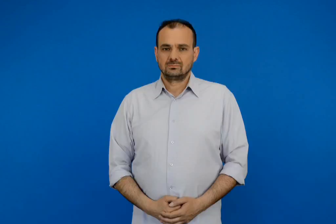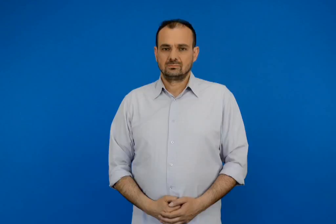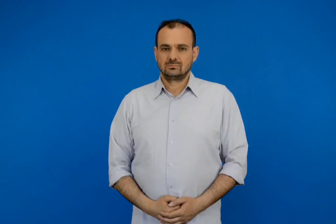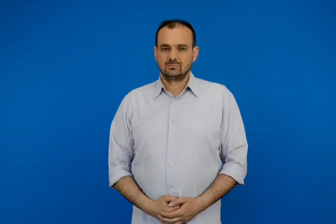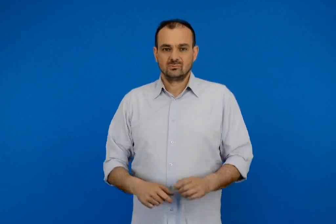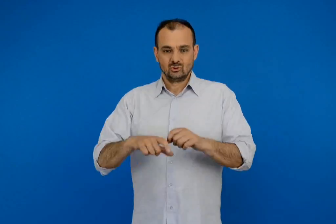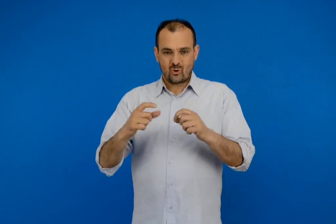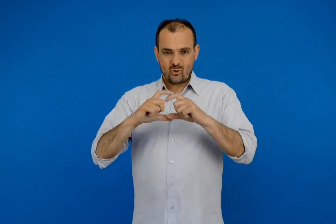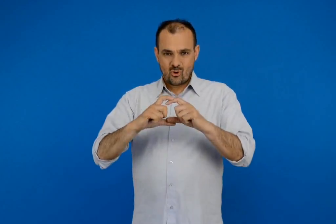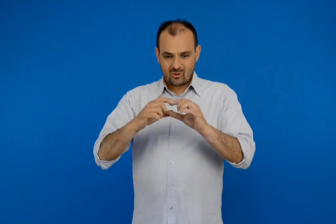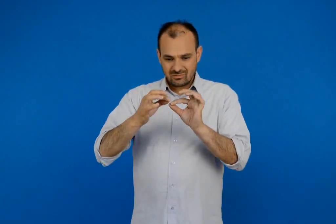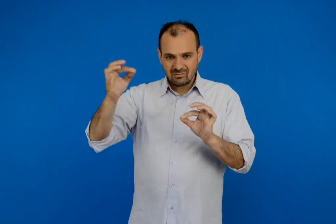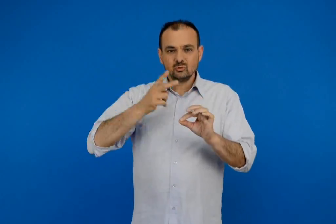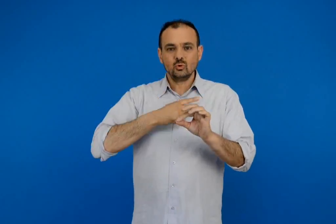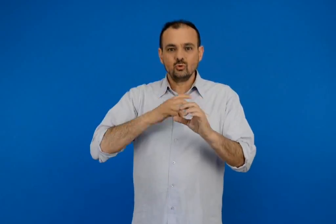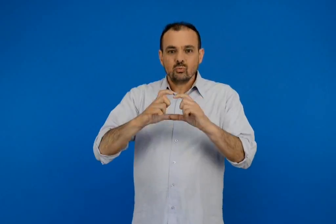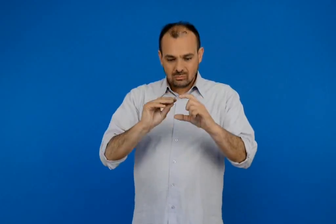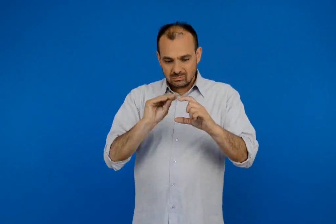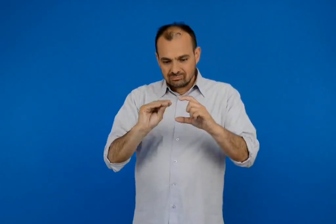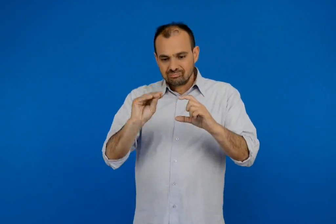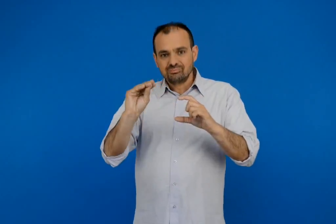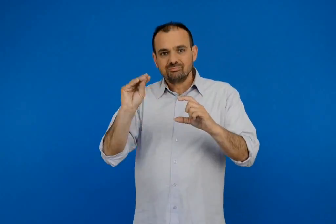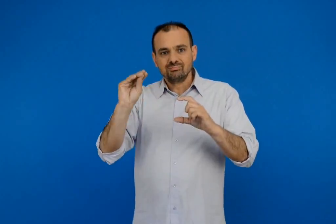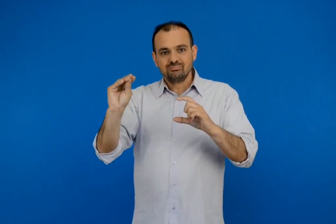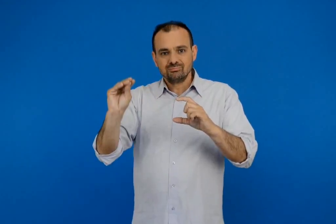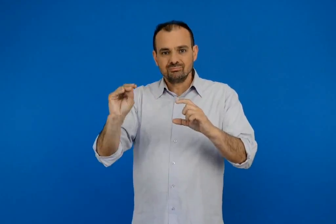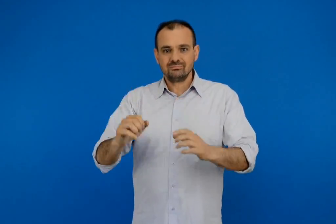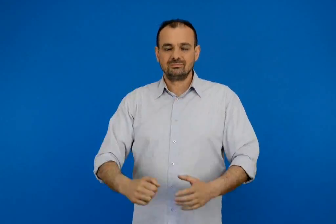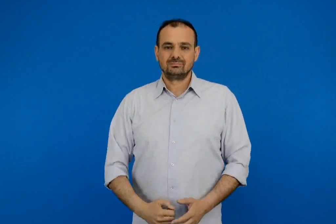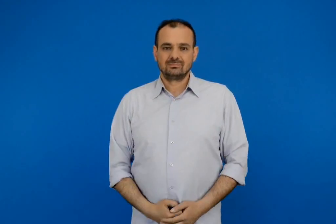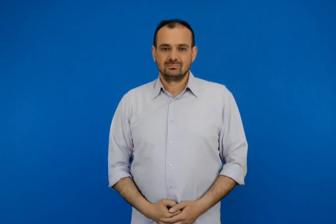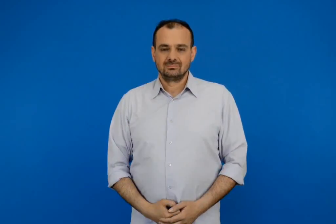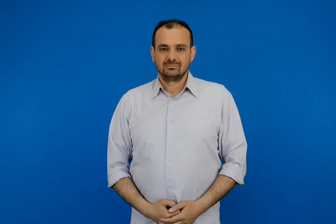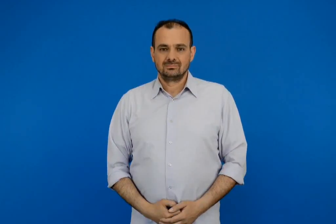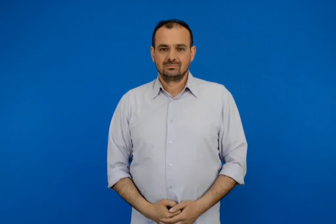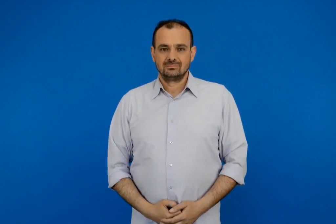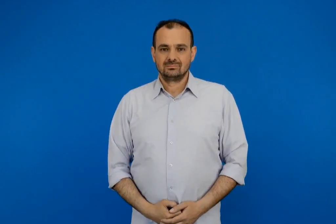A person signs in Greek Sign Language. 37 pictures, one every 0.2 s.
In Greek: φρόντισε να τα τοποθετήσεις στο σωστό κύκλο ανάλογα με την απόσταση τους από το σχολείο
